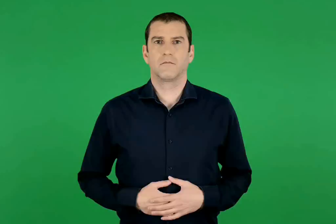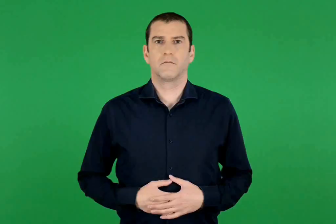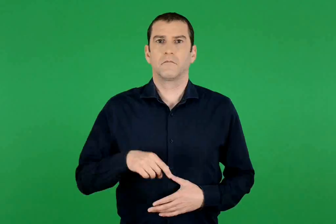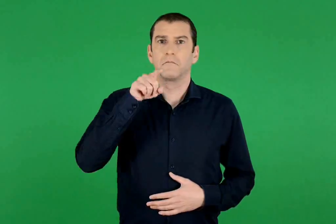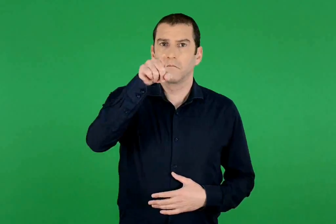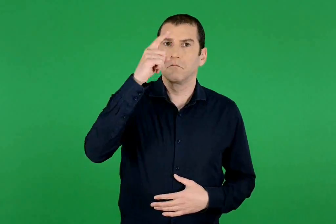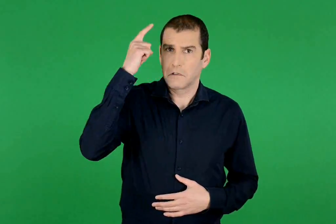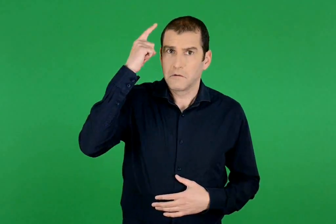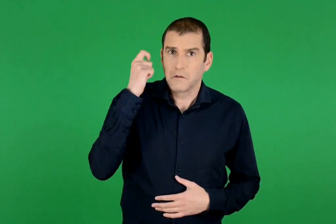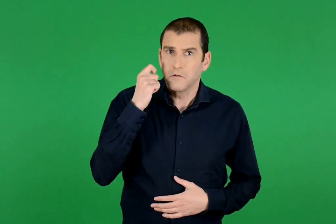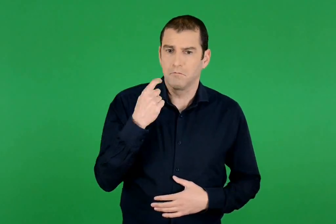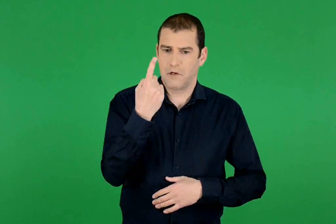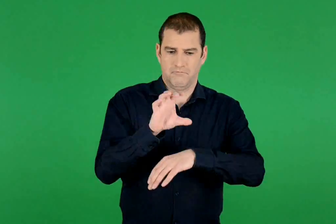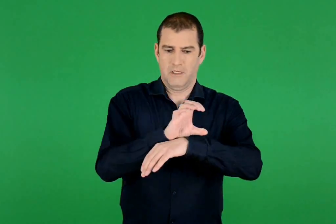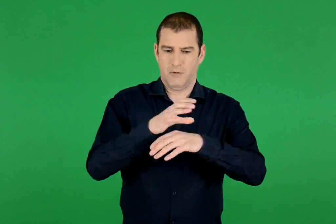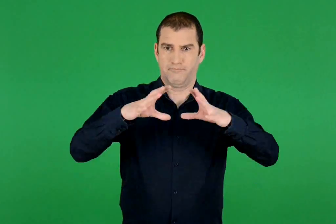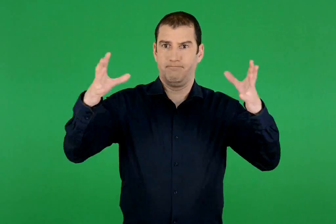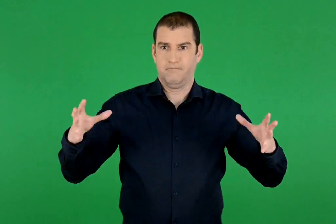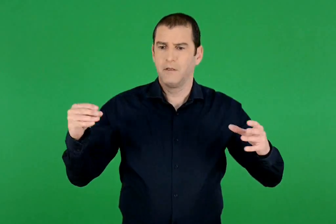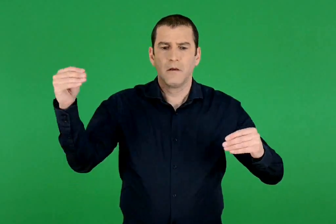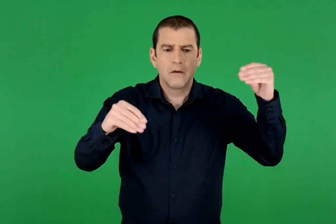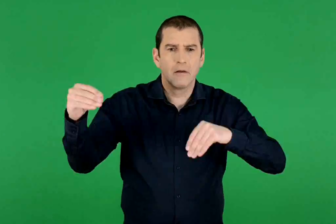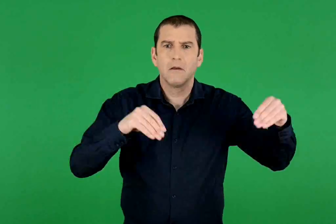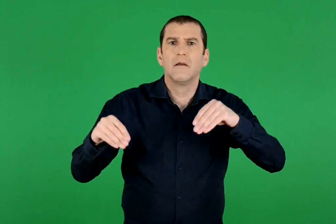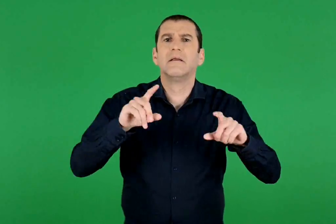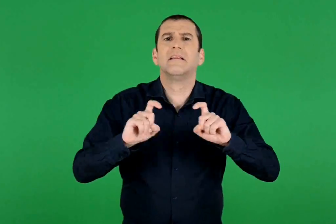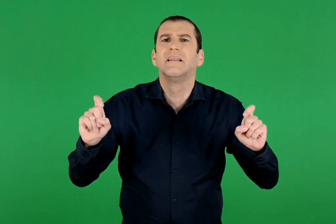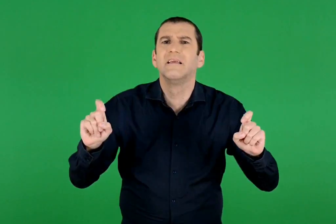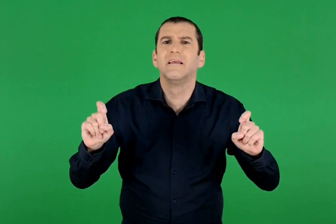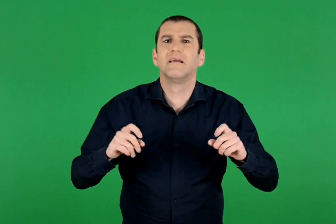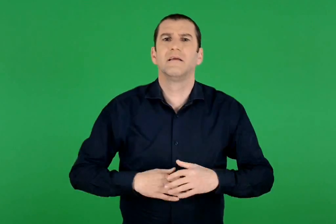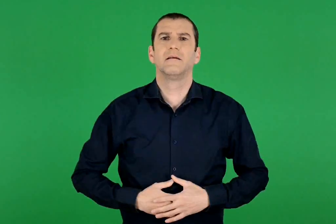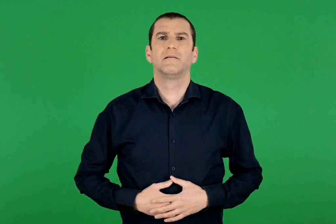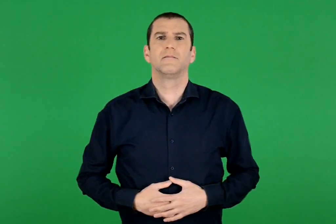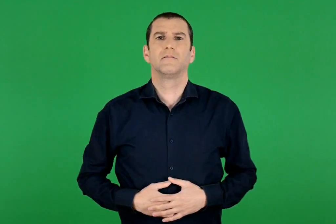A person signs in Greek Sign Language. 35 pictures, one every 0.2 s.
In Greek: ξέρεις από ποια μέρη αποτελείται ένας υπολογιστής ;
